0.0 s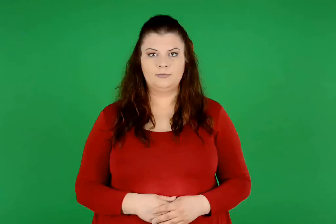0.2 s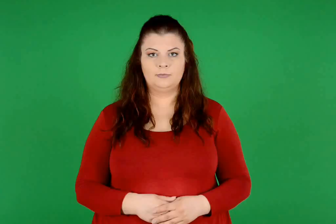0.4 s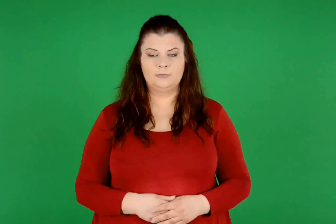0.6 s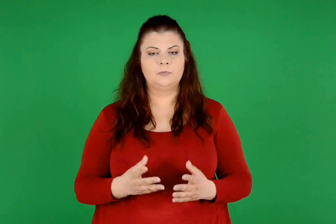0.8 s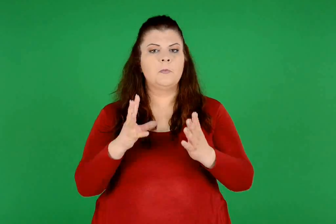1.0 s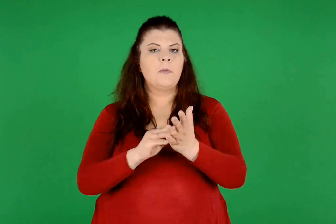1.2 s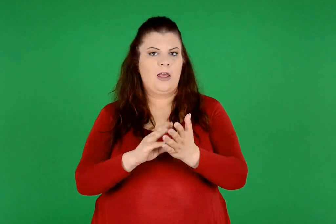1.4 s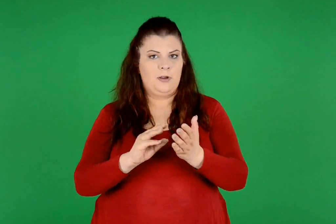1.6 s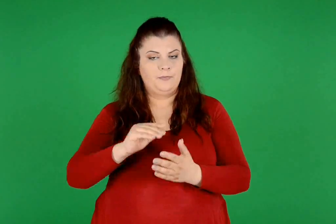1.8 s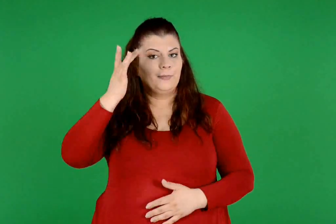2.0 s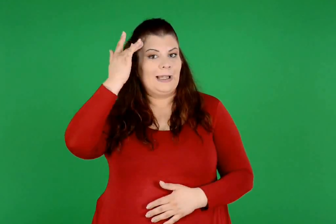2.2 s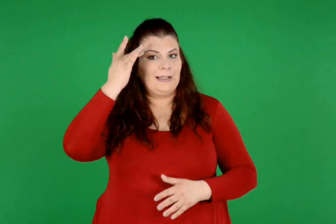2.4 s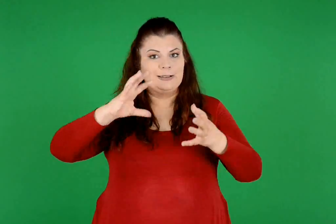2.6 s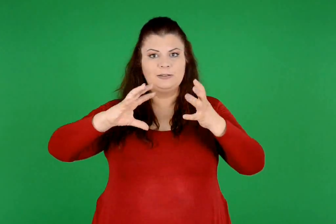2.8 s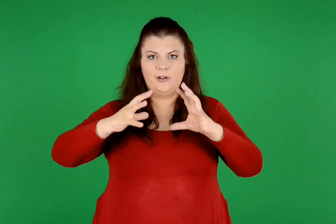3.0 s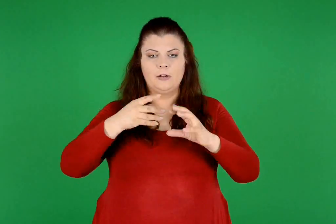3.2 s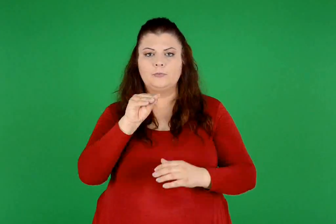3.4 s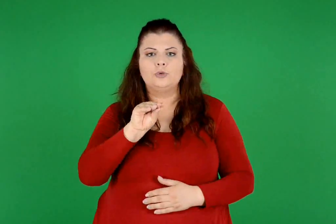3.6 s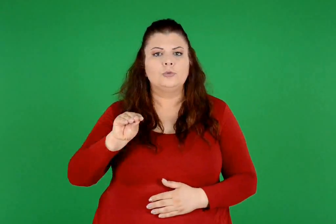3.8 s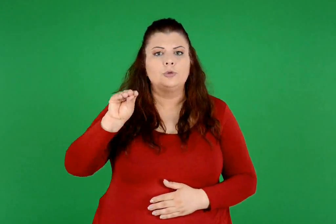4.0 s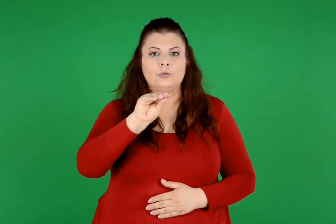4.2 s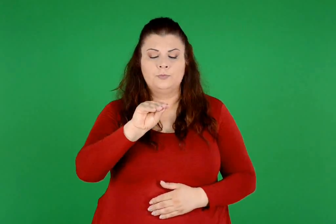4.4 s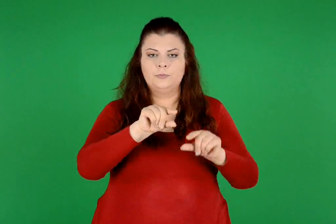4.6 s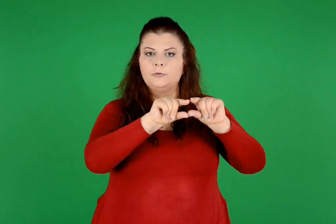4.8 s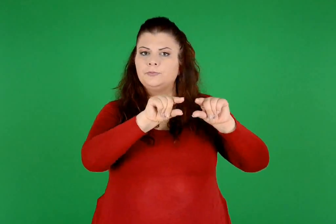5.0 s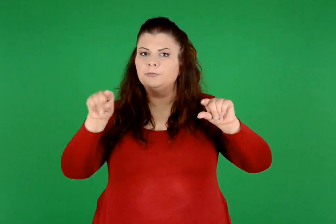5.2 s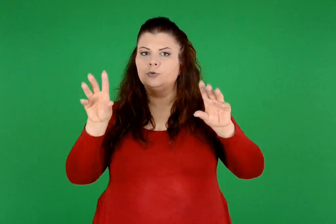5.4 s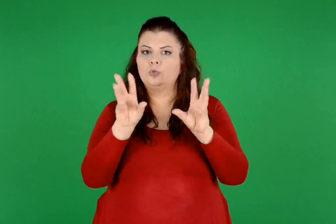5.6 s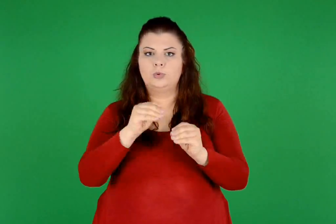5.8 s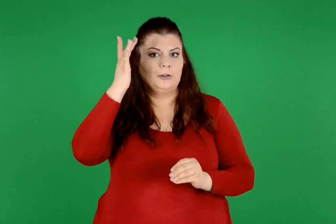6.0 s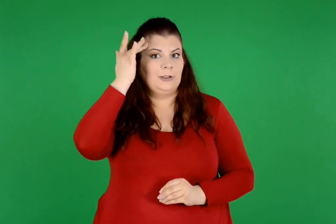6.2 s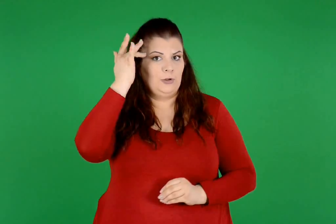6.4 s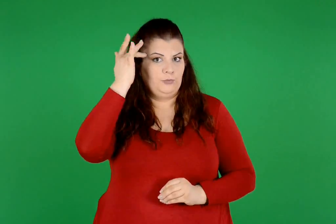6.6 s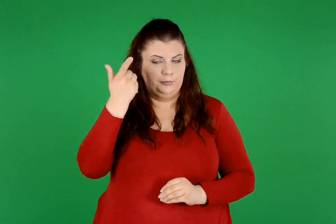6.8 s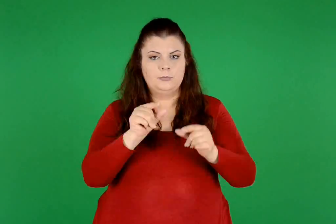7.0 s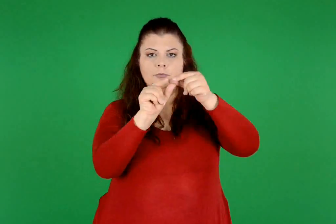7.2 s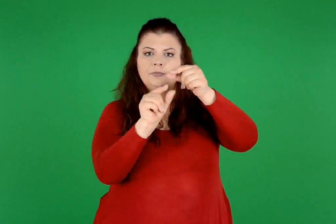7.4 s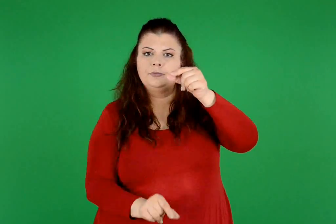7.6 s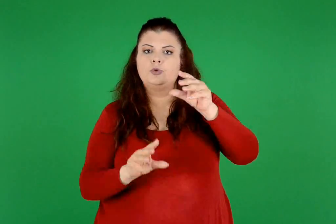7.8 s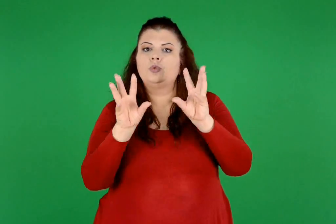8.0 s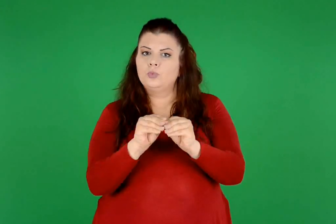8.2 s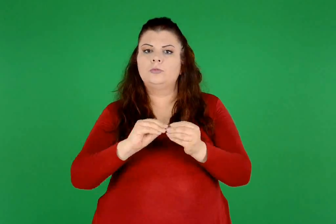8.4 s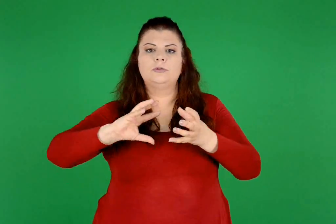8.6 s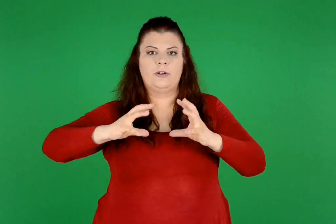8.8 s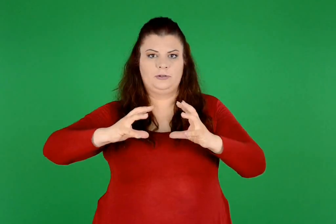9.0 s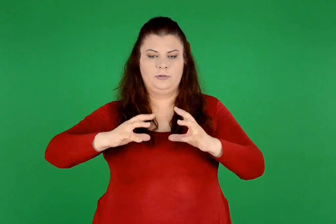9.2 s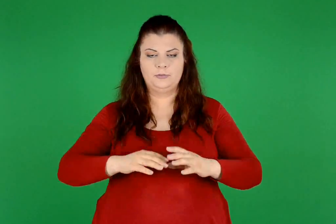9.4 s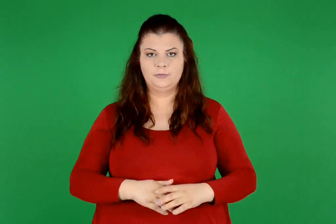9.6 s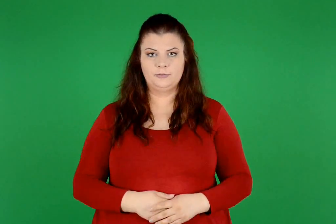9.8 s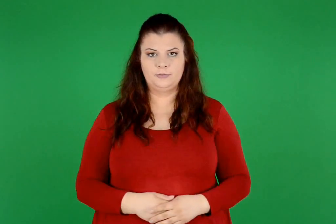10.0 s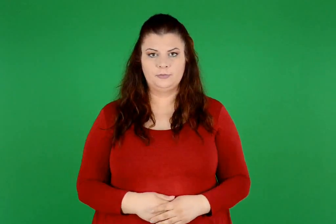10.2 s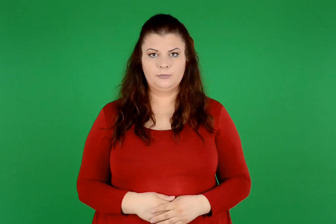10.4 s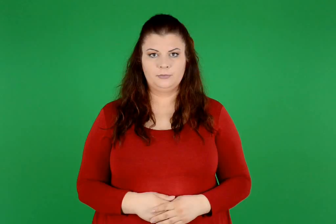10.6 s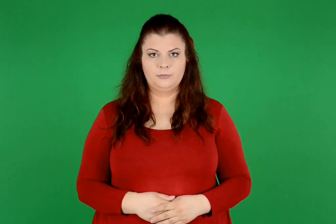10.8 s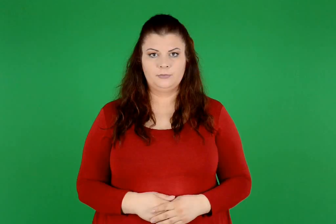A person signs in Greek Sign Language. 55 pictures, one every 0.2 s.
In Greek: για παράδειγμα , η κίτρινη σφαίρα βρίσκεται εκεί που συναντιούνται η γραμμή με τα κίτρινα σχήματα και η στήλη της σφαίρας
